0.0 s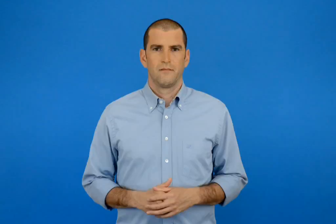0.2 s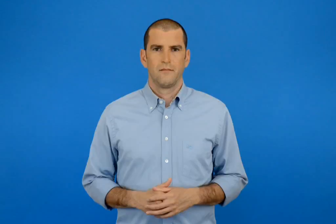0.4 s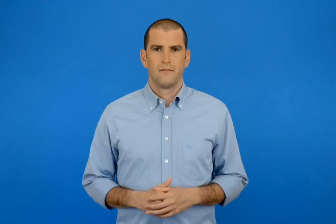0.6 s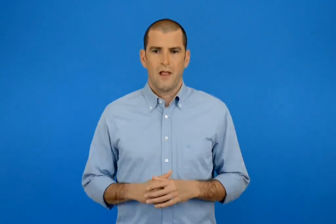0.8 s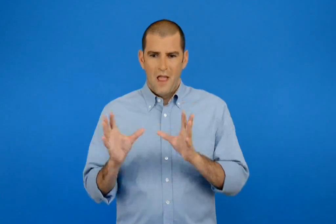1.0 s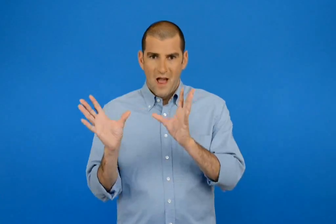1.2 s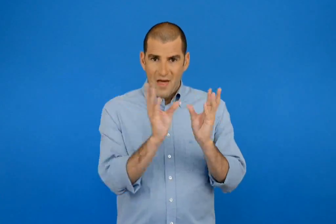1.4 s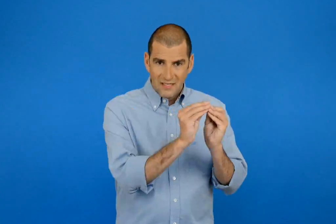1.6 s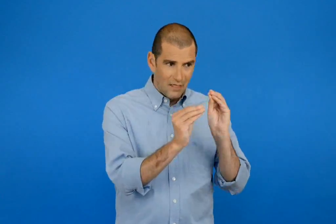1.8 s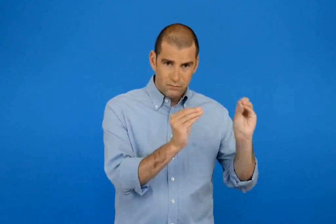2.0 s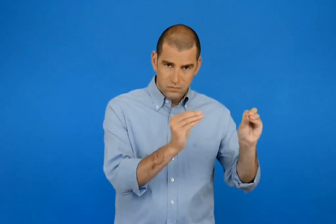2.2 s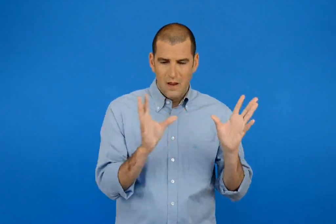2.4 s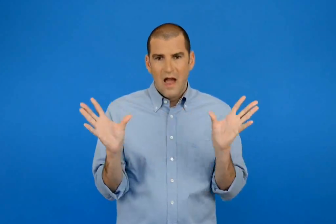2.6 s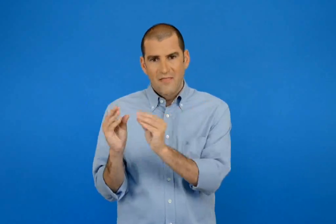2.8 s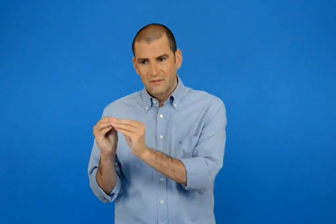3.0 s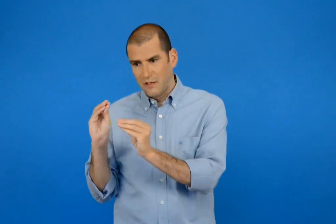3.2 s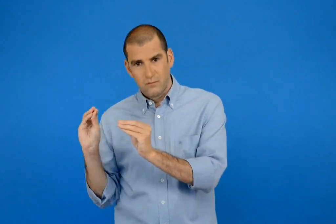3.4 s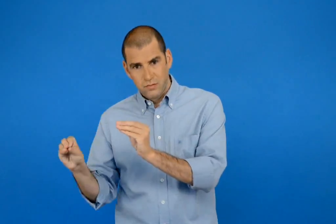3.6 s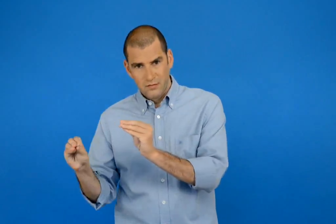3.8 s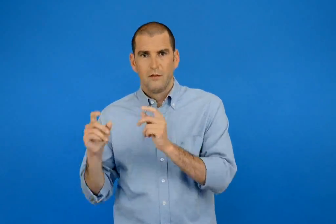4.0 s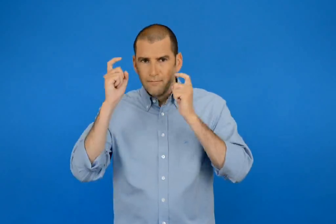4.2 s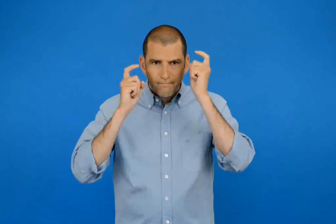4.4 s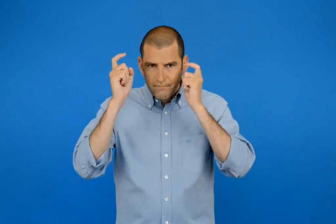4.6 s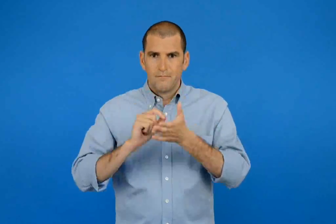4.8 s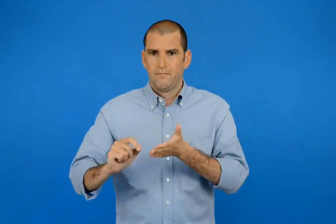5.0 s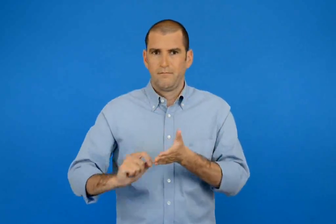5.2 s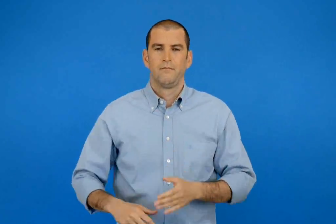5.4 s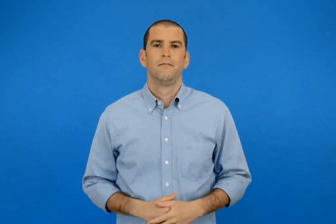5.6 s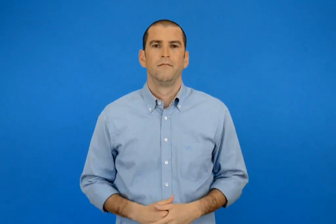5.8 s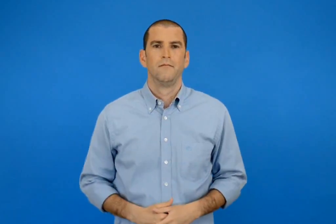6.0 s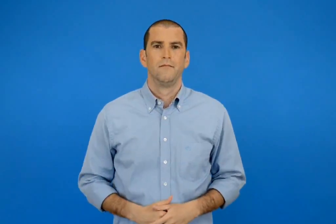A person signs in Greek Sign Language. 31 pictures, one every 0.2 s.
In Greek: υπολογίζω τα παρακάτω αθροίσματα
